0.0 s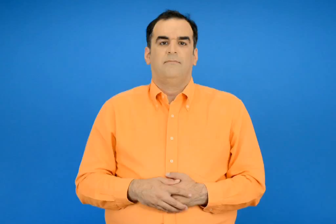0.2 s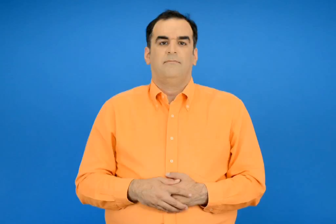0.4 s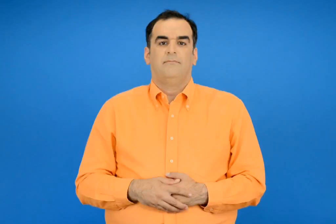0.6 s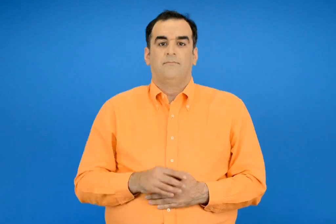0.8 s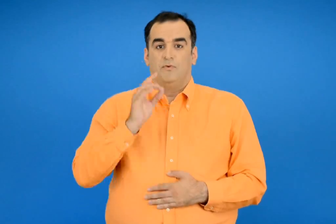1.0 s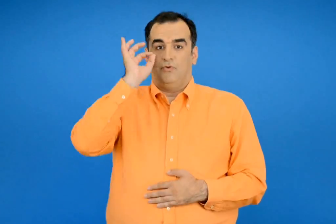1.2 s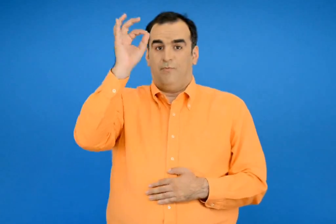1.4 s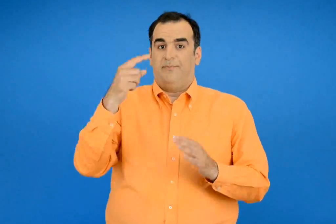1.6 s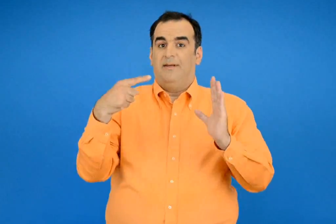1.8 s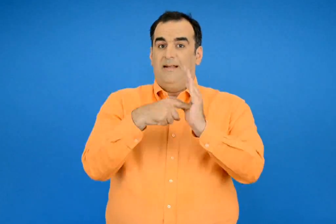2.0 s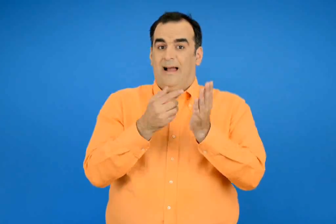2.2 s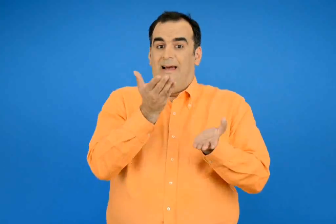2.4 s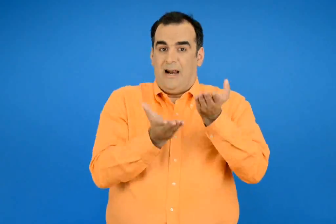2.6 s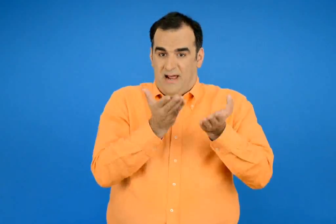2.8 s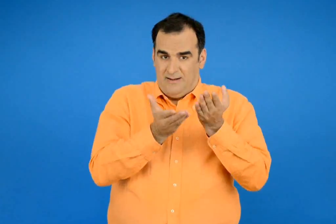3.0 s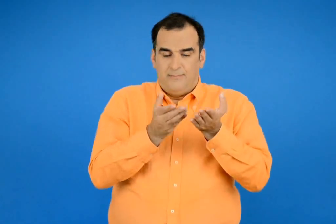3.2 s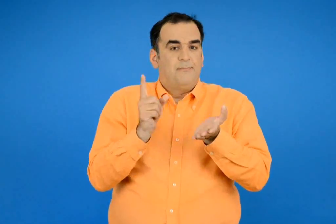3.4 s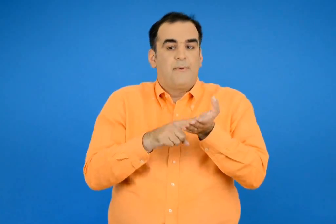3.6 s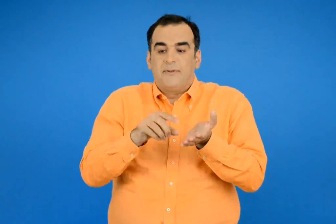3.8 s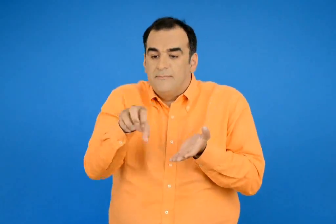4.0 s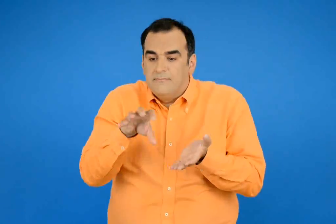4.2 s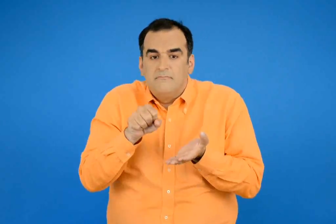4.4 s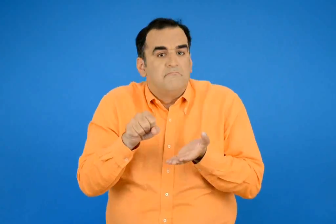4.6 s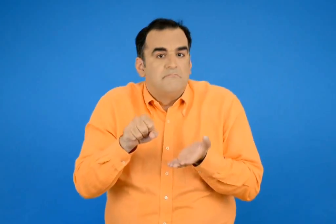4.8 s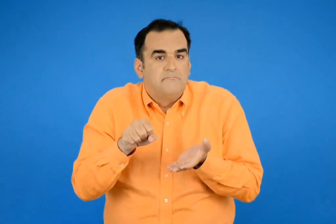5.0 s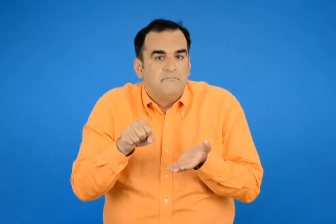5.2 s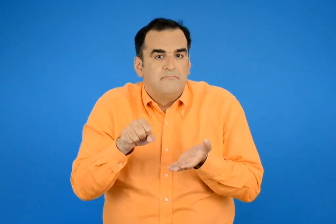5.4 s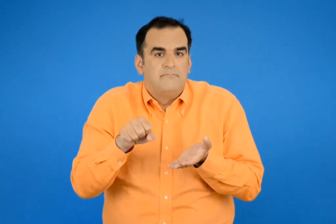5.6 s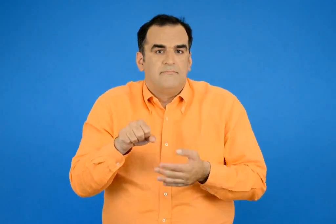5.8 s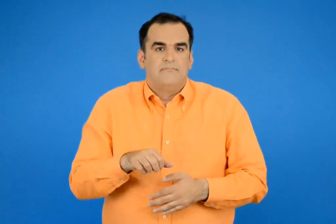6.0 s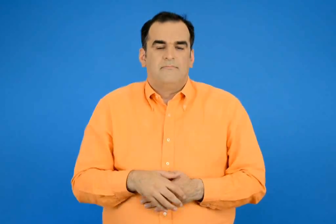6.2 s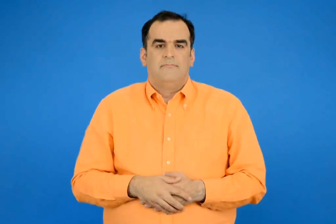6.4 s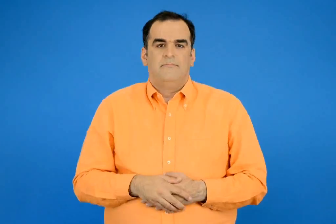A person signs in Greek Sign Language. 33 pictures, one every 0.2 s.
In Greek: για να έχει 1000 γραμμάρια πρέπει να πάρει
